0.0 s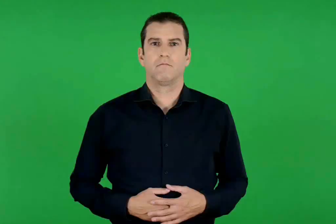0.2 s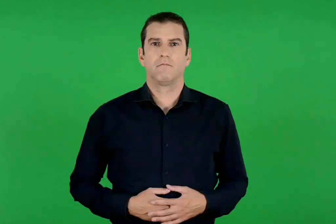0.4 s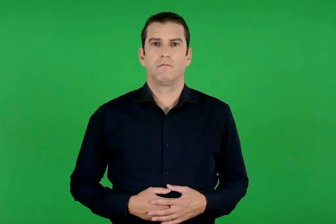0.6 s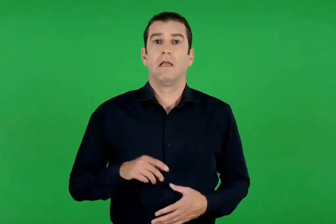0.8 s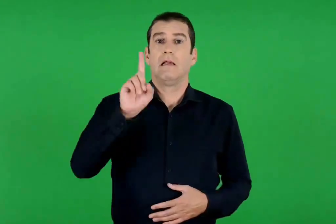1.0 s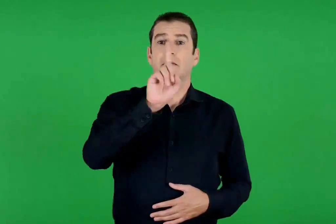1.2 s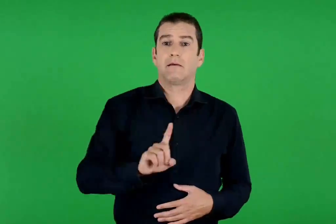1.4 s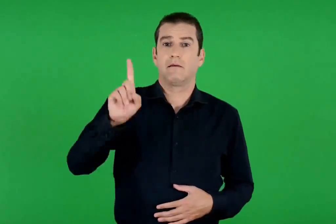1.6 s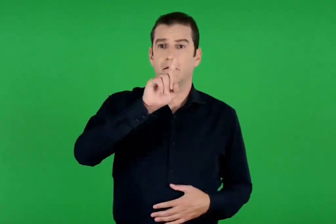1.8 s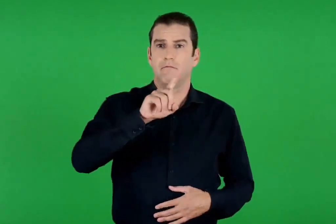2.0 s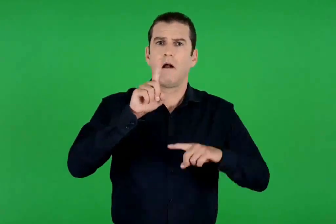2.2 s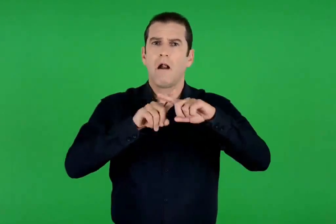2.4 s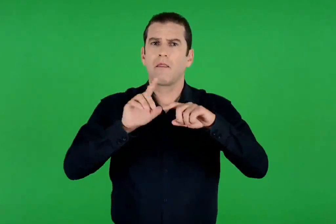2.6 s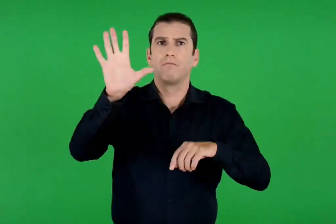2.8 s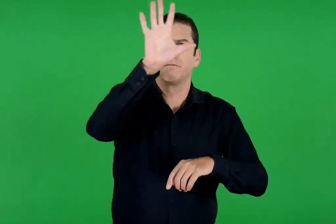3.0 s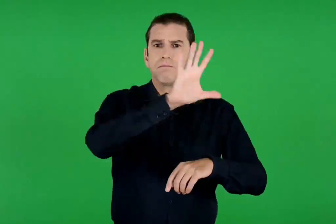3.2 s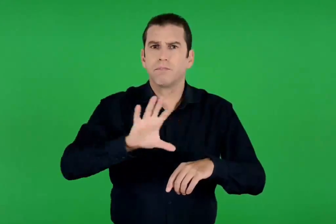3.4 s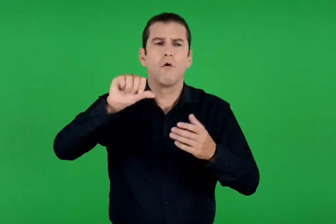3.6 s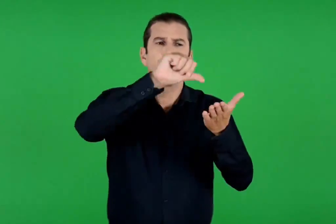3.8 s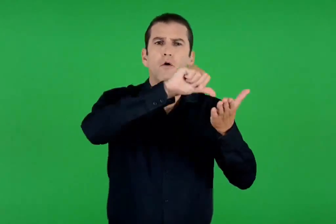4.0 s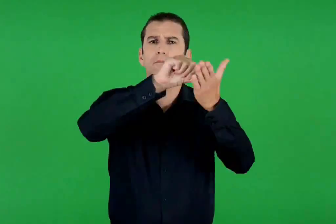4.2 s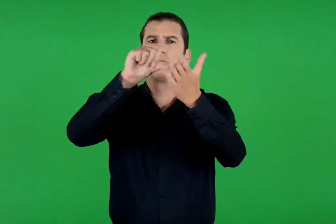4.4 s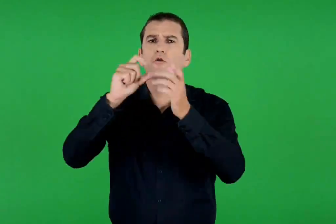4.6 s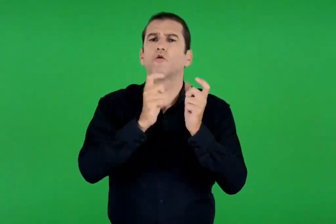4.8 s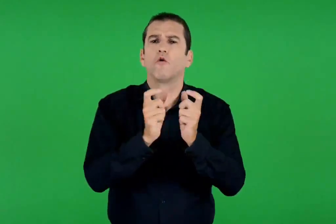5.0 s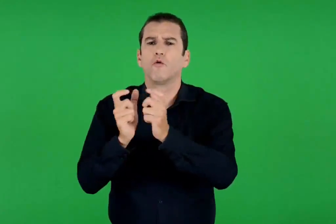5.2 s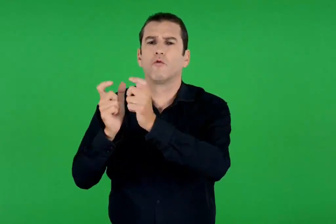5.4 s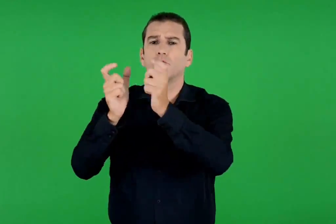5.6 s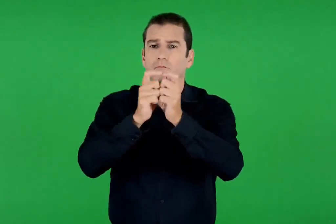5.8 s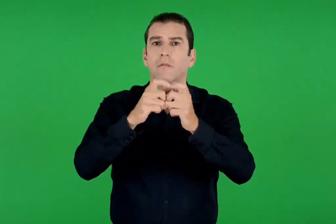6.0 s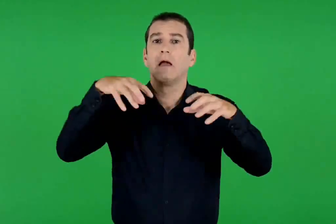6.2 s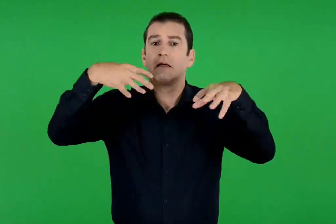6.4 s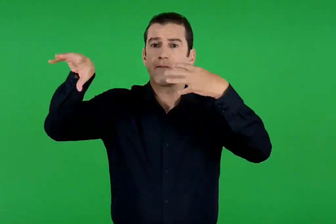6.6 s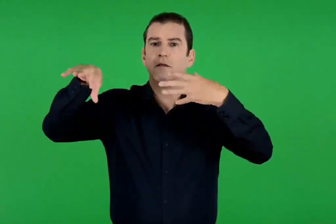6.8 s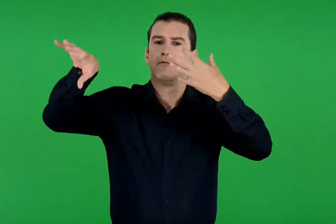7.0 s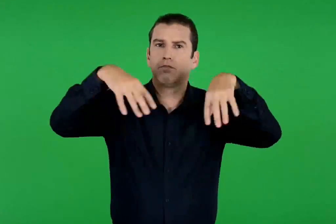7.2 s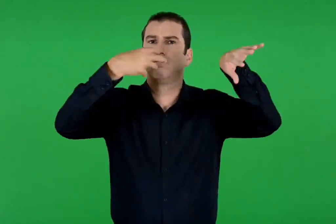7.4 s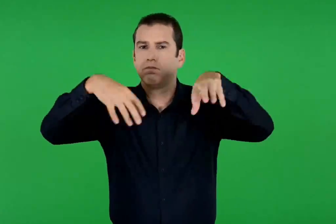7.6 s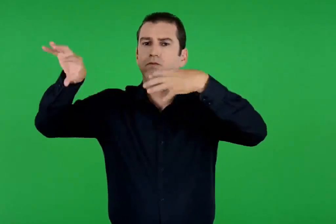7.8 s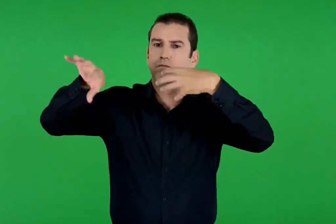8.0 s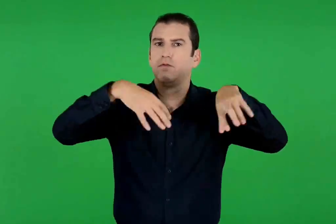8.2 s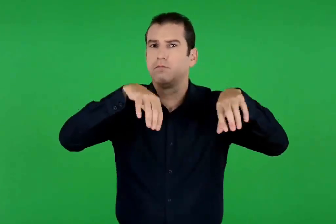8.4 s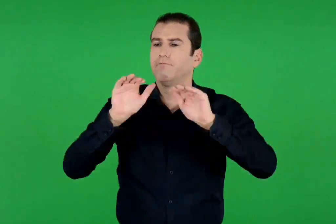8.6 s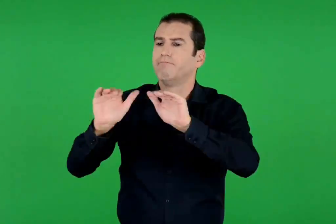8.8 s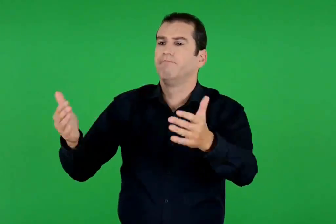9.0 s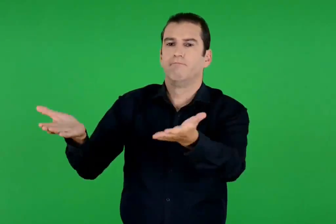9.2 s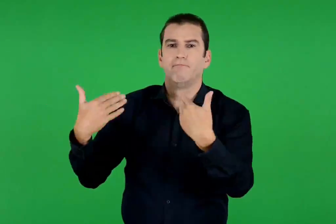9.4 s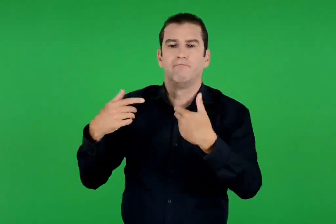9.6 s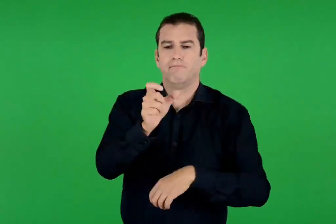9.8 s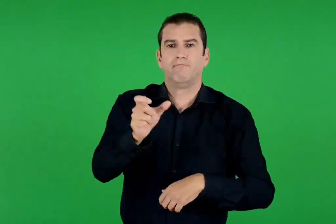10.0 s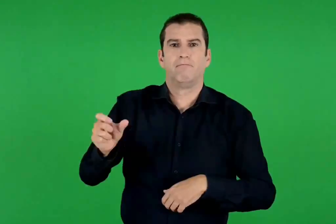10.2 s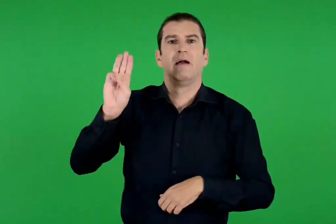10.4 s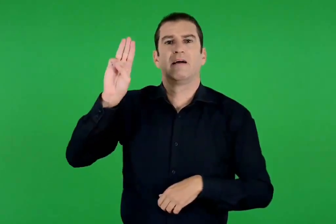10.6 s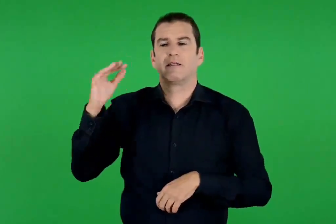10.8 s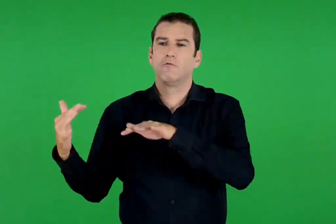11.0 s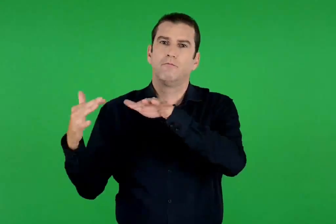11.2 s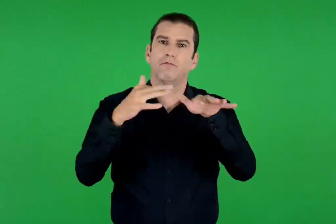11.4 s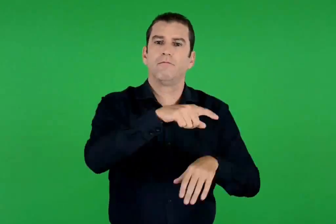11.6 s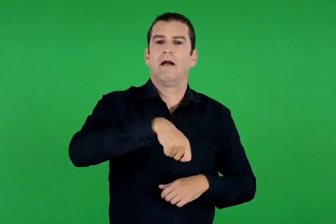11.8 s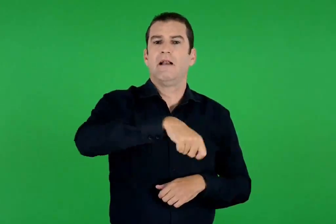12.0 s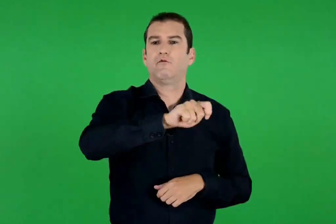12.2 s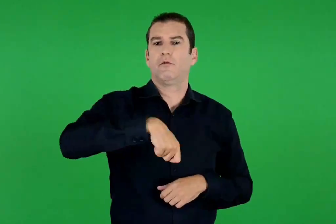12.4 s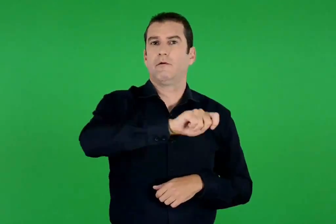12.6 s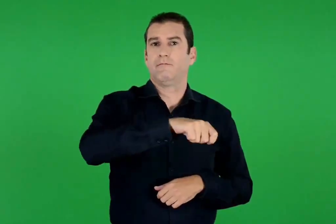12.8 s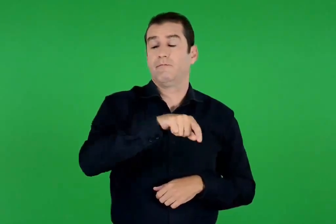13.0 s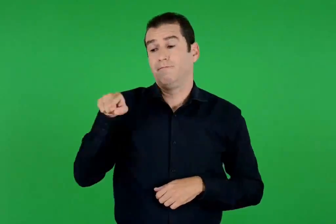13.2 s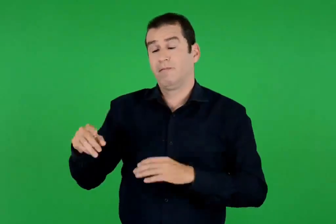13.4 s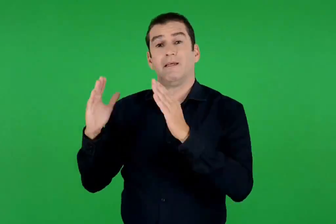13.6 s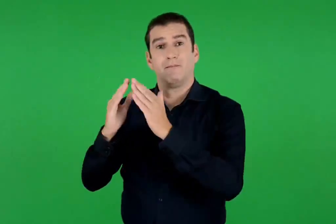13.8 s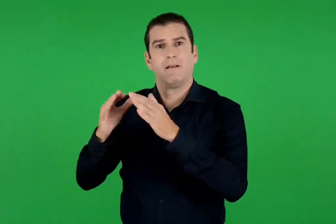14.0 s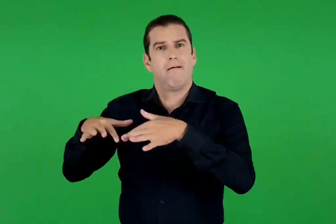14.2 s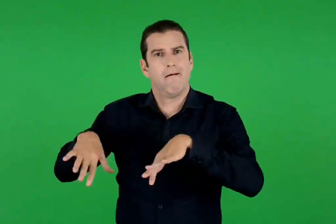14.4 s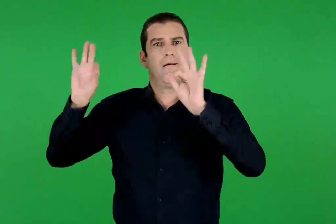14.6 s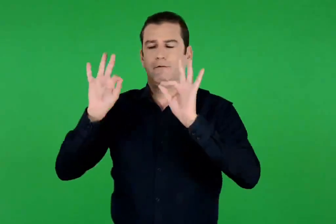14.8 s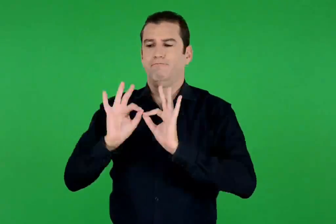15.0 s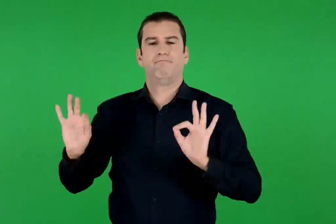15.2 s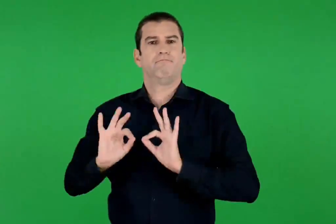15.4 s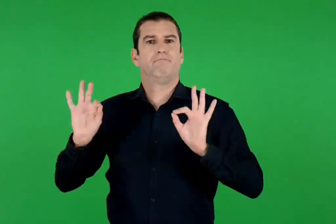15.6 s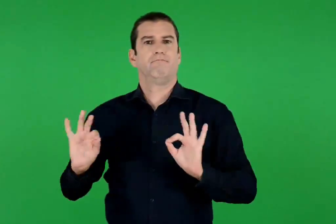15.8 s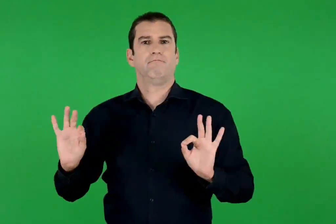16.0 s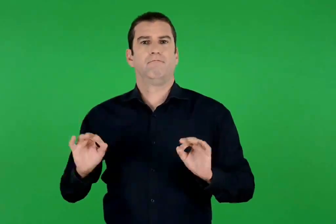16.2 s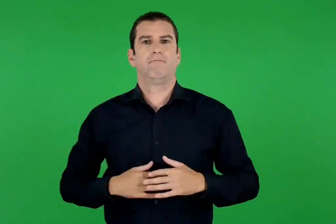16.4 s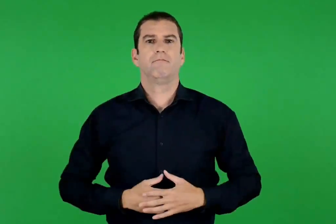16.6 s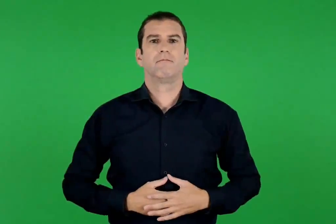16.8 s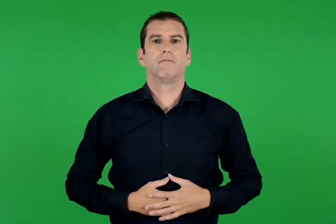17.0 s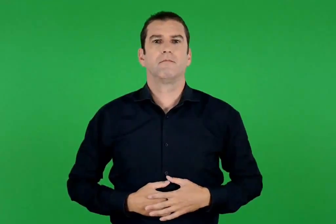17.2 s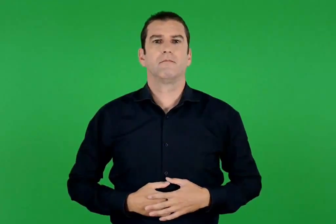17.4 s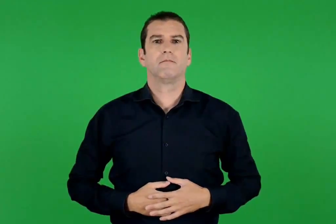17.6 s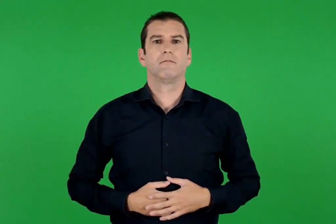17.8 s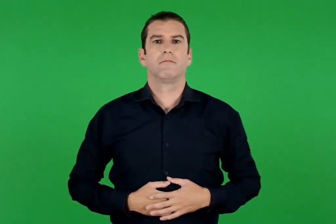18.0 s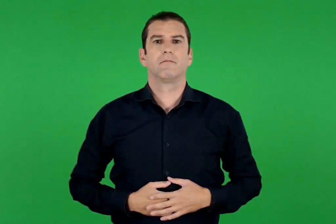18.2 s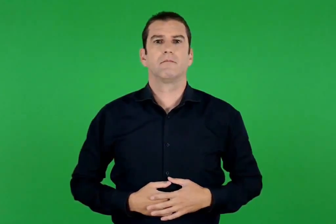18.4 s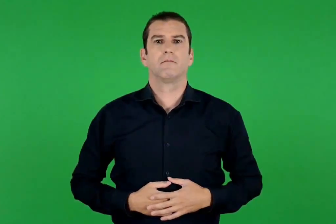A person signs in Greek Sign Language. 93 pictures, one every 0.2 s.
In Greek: την κυριακή , σε κάθε πόλη και χωριό της ελλάδας , οι καμπάνες που χτυπούν προσκαλούν τους χριστιανούς στη θεία λειτουργία. η ετοιμασία αρχίζει από το σπίτι
